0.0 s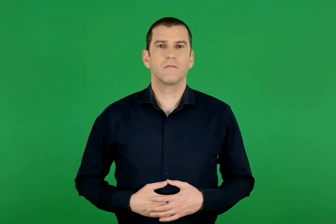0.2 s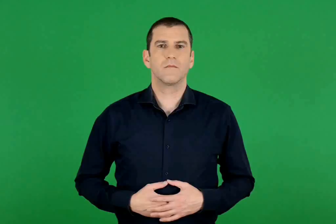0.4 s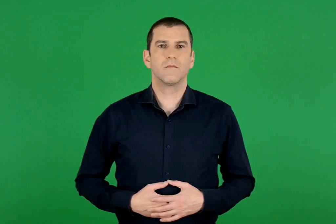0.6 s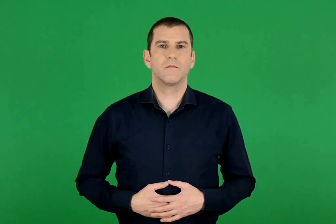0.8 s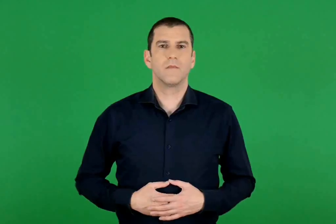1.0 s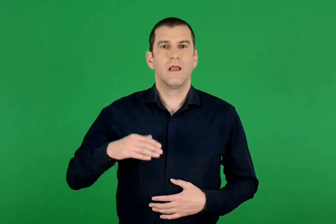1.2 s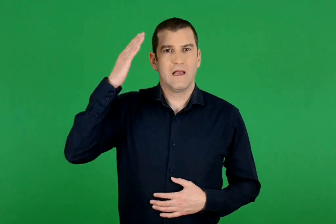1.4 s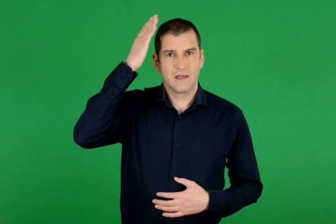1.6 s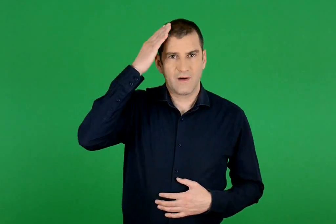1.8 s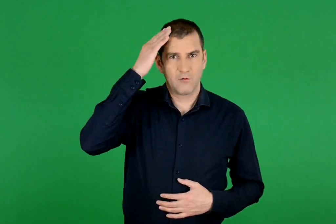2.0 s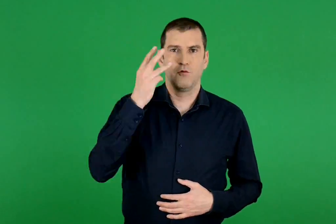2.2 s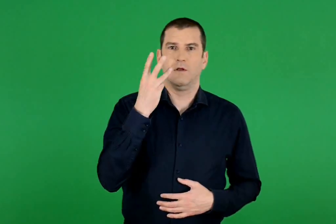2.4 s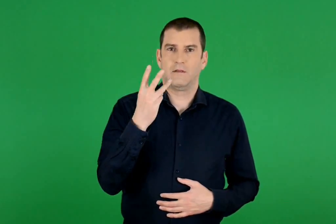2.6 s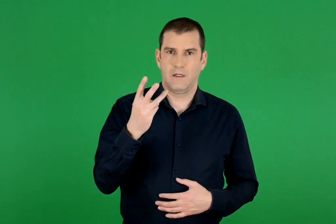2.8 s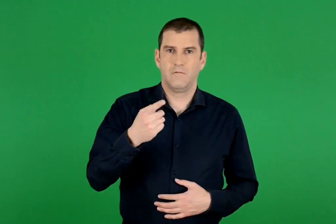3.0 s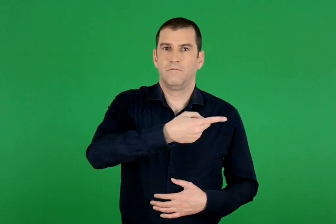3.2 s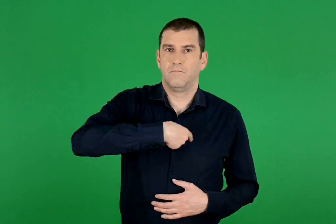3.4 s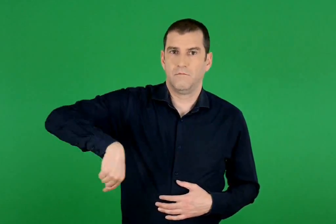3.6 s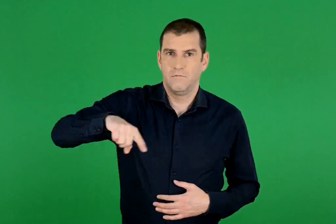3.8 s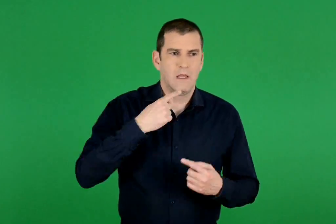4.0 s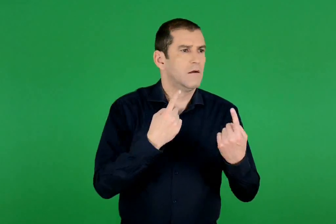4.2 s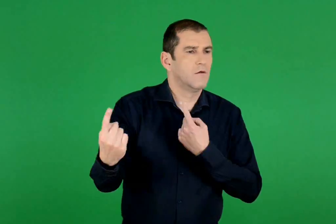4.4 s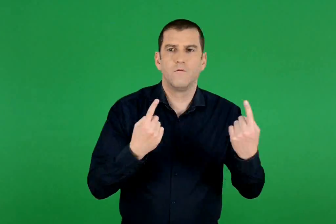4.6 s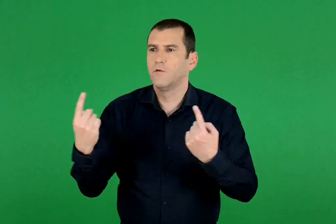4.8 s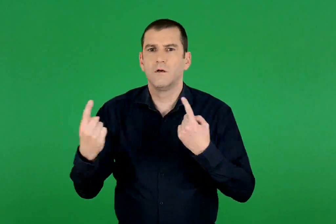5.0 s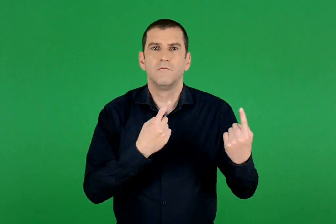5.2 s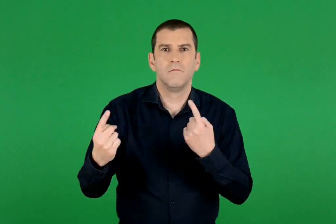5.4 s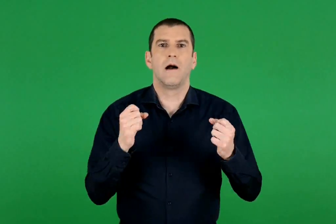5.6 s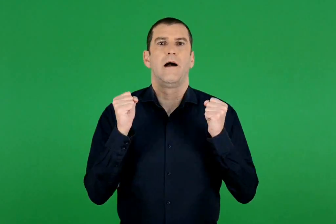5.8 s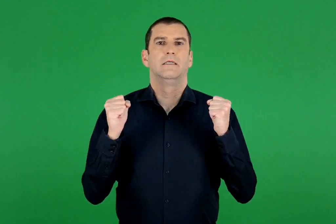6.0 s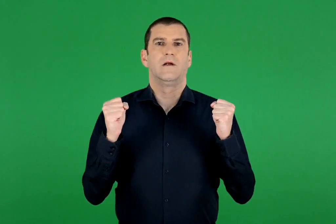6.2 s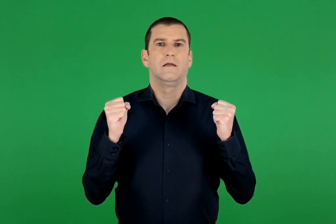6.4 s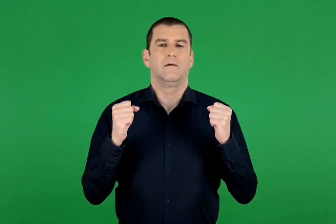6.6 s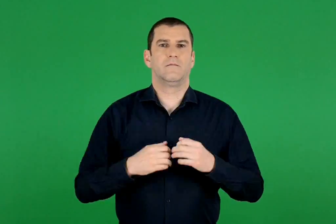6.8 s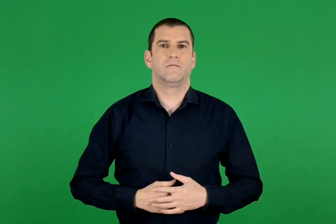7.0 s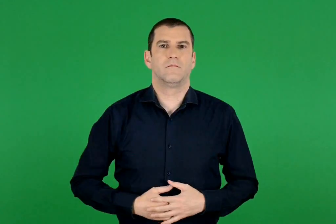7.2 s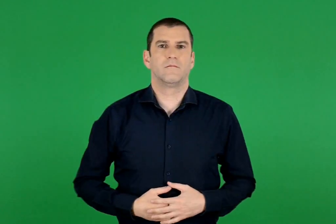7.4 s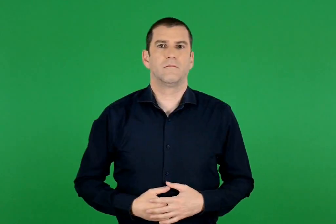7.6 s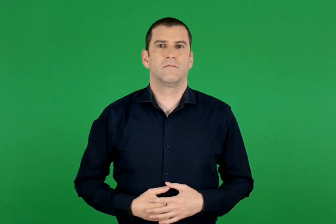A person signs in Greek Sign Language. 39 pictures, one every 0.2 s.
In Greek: κεφάλαιο 3. κυκλοφορούμε με ασφάλεια
